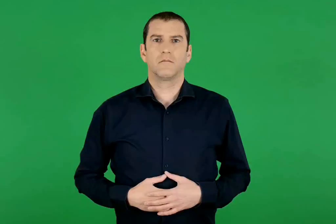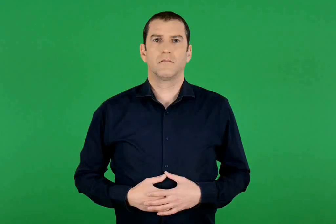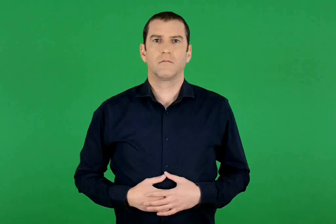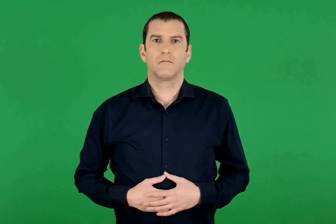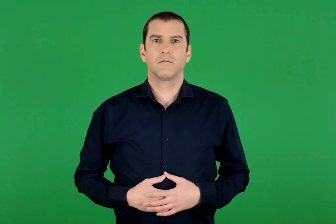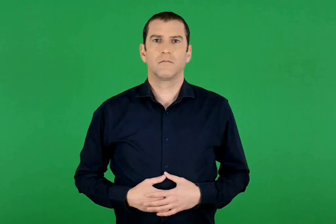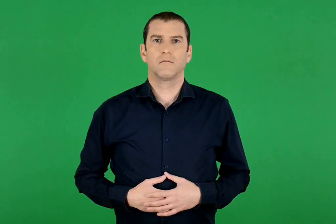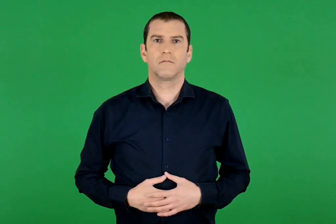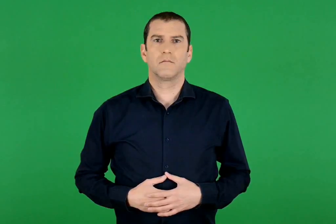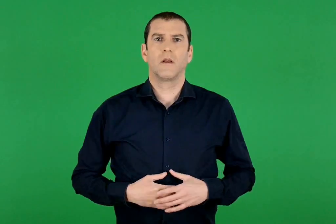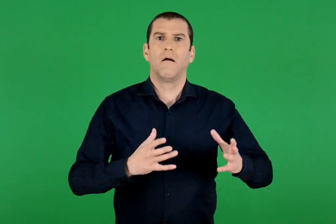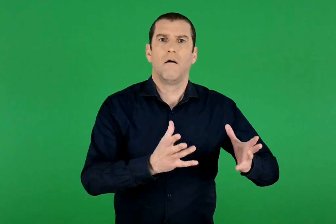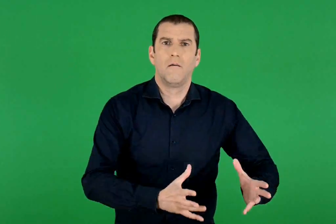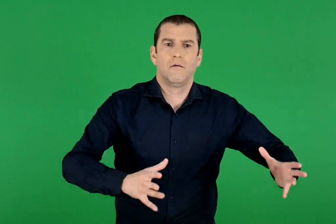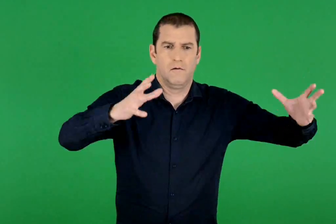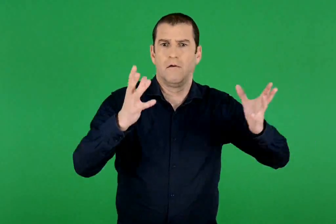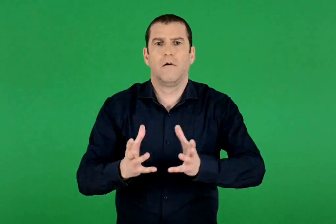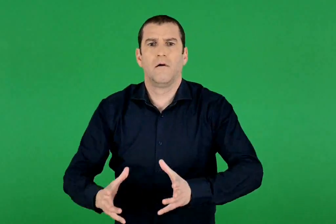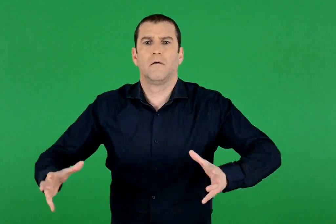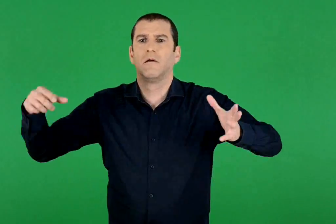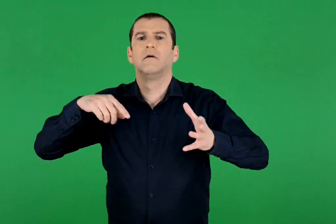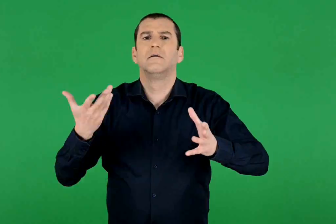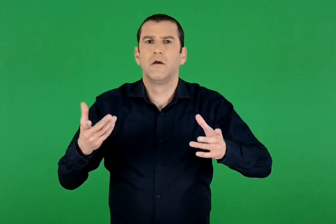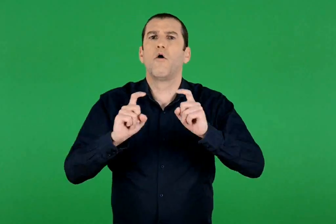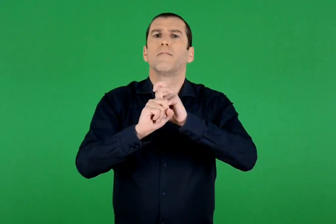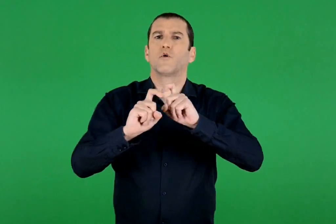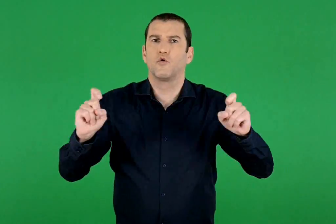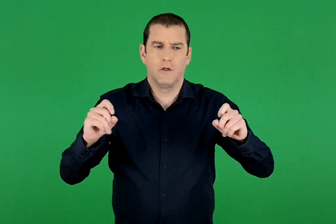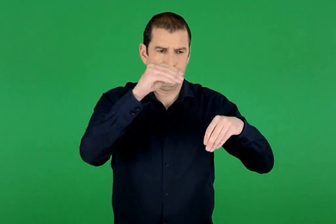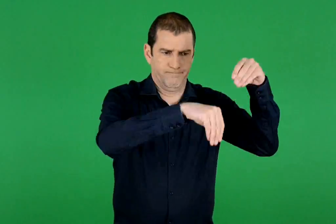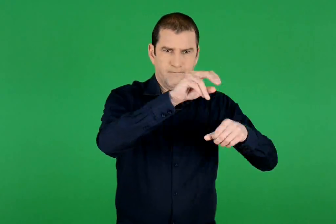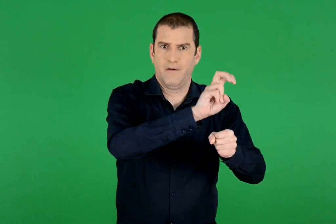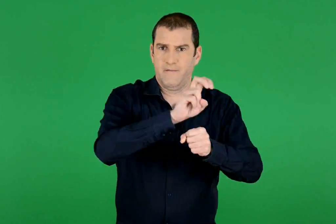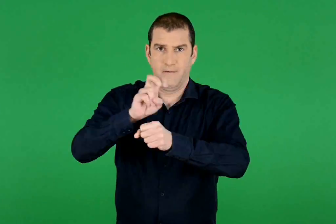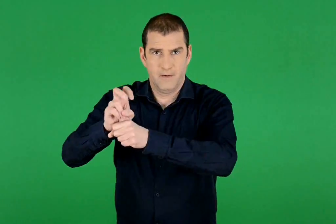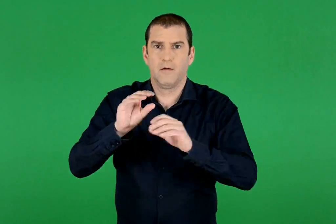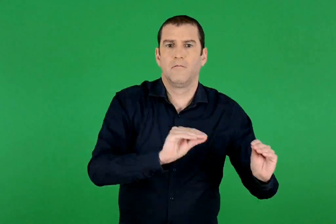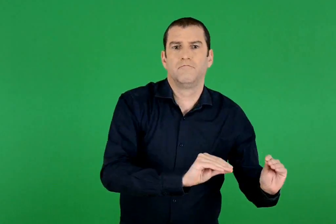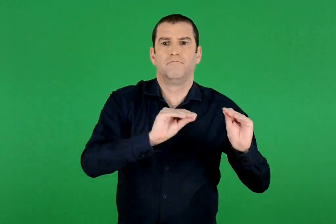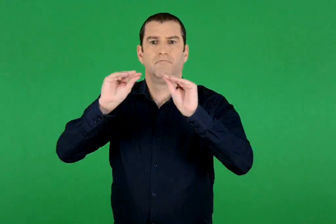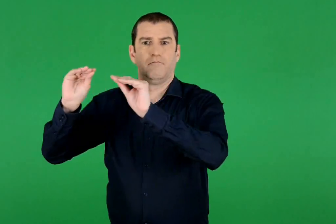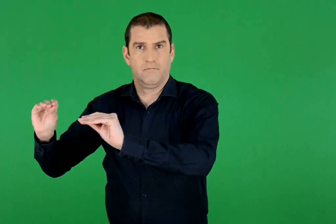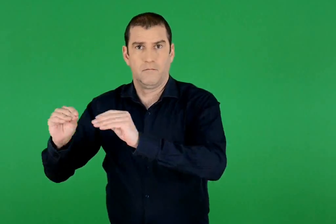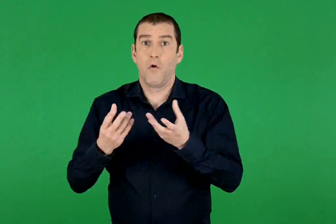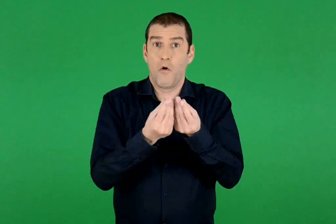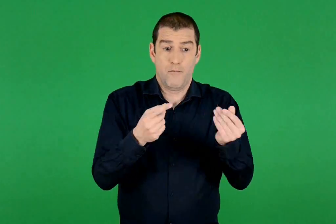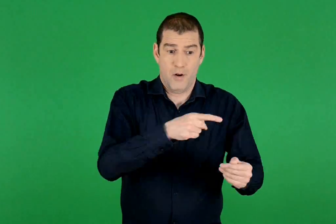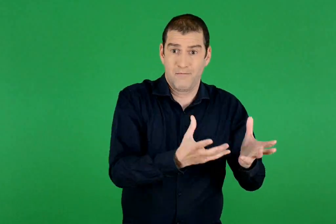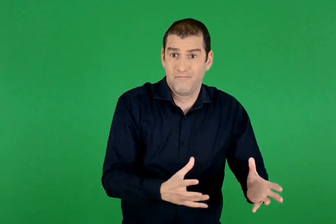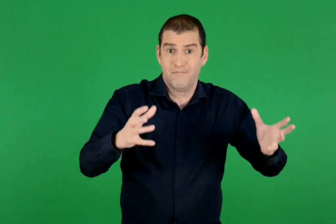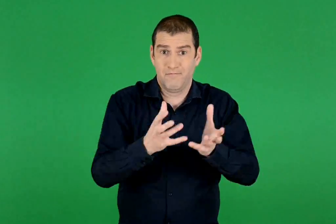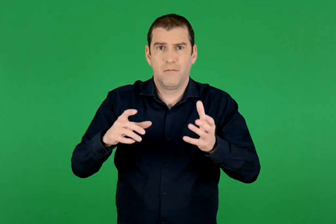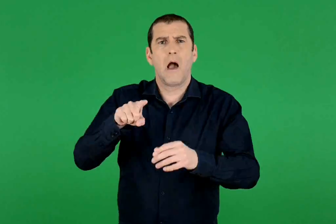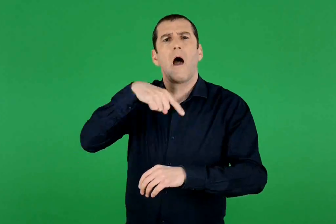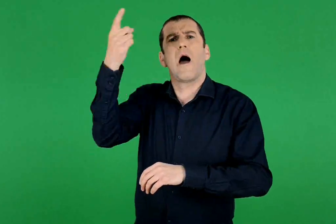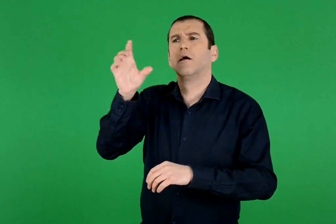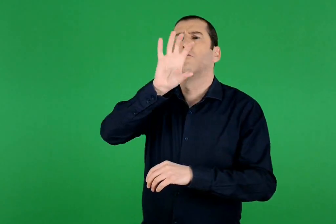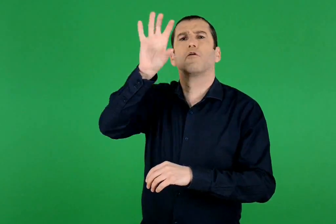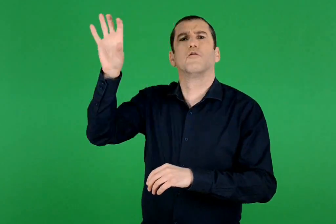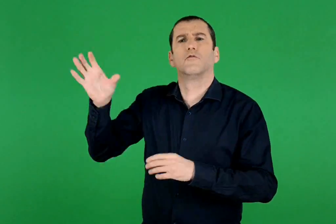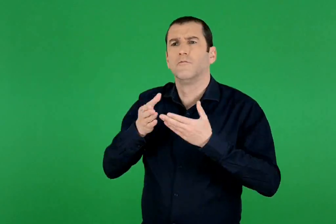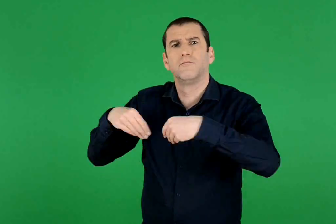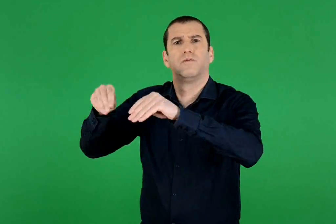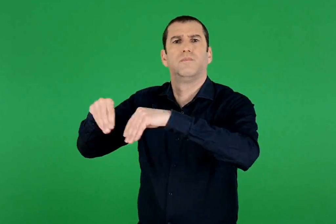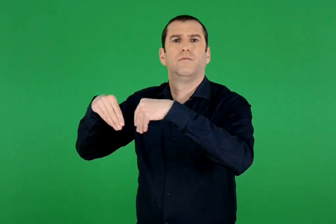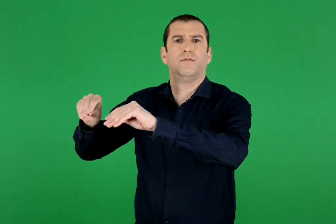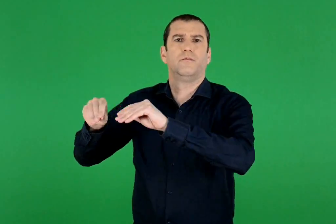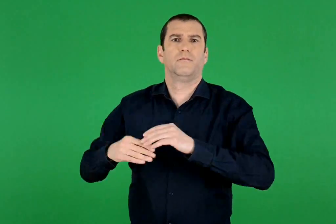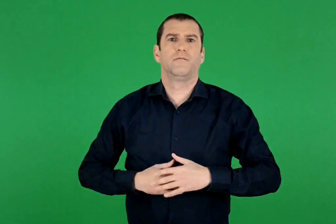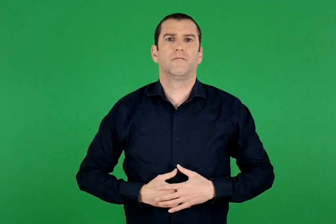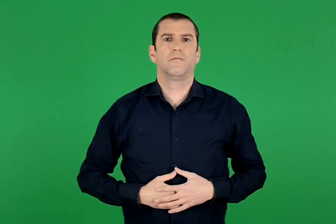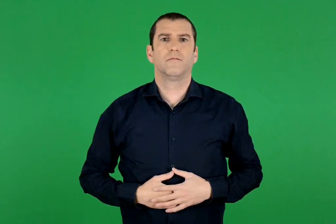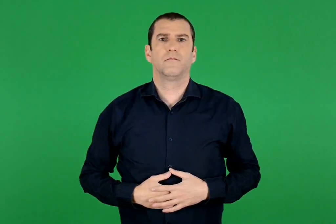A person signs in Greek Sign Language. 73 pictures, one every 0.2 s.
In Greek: τα αγγεία χρησίμευαν για την αποθήκευση και μεταφορά προϊόντων. πολλά αγγεία πωλούνταν σε άλλες χώρες
